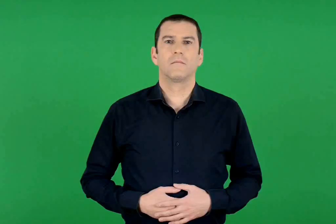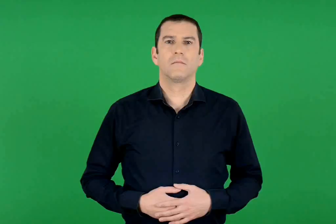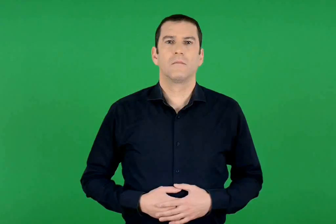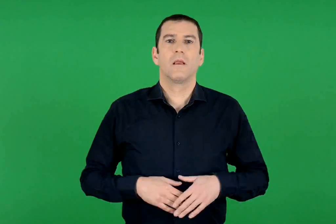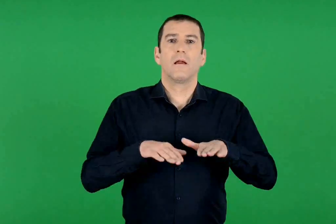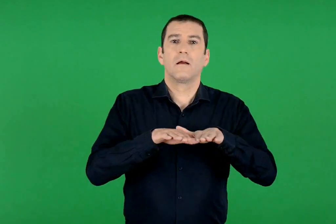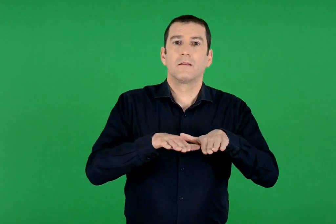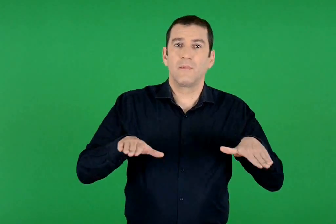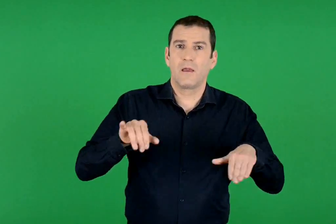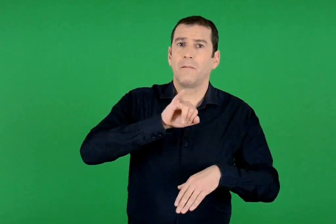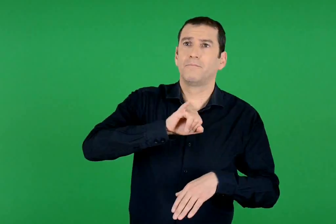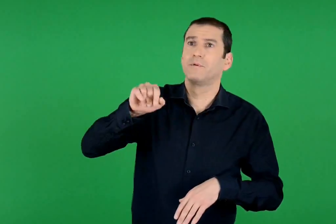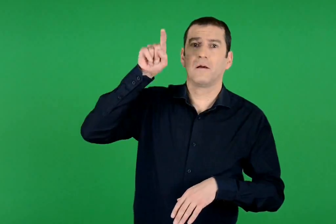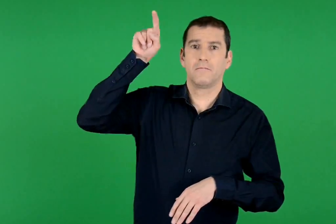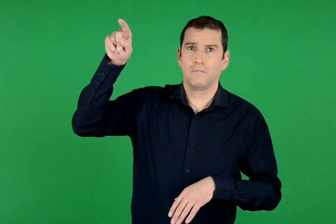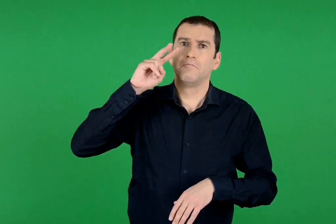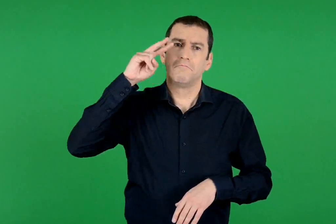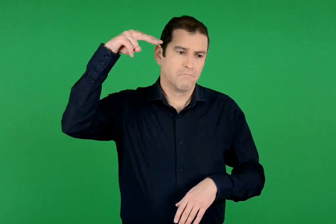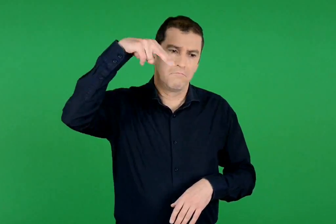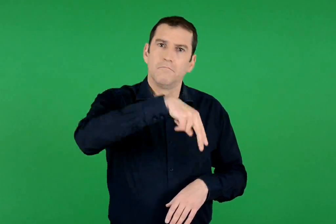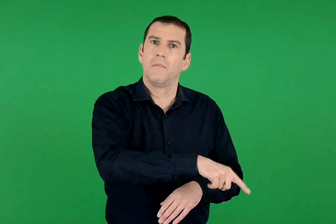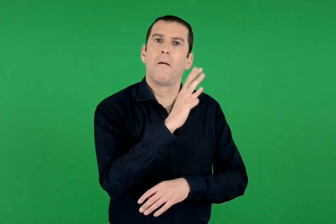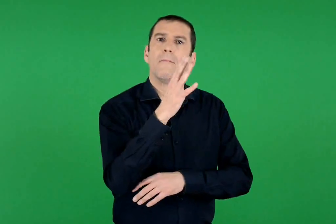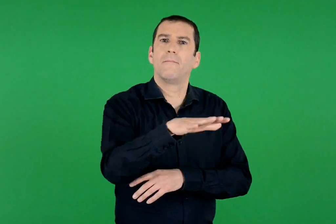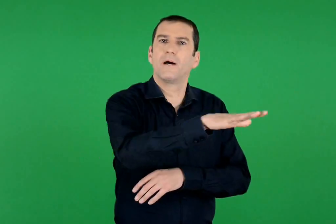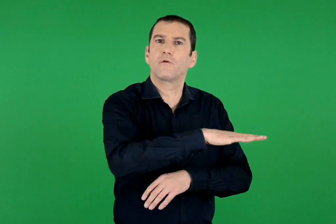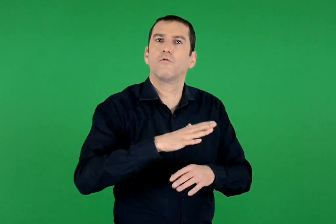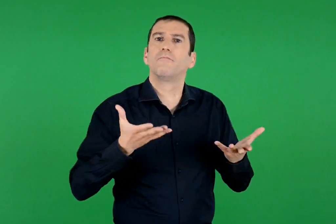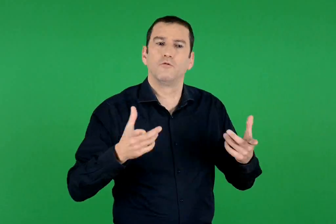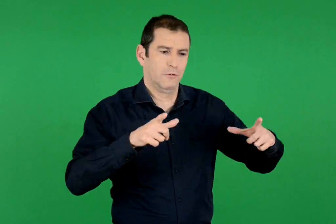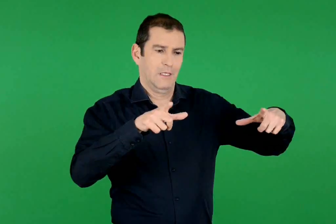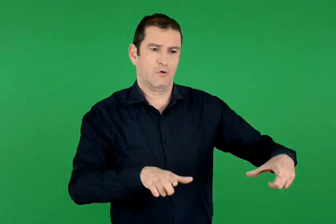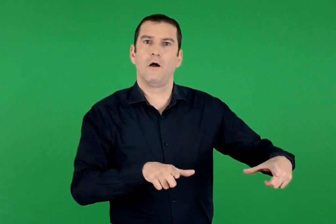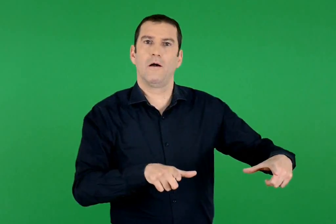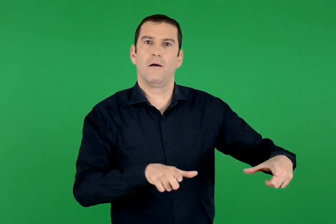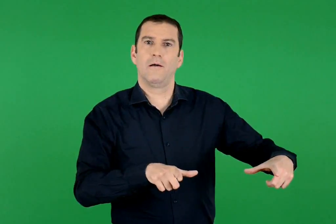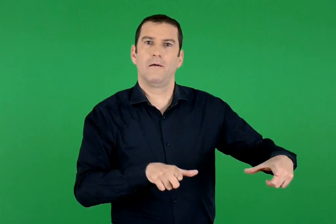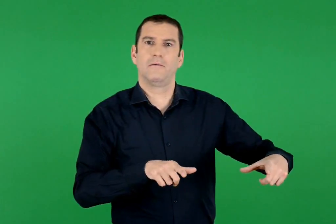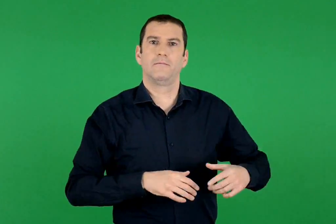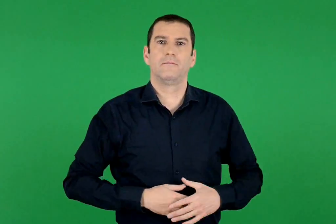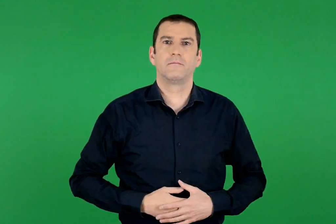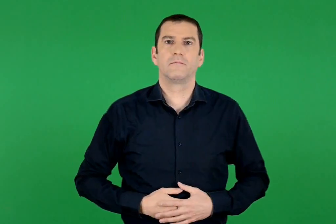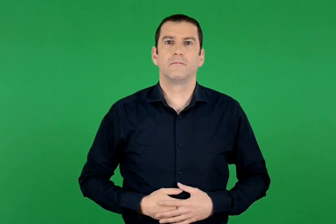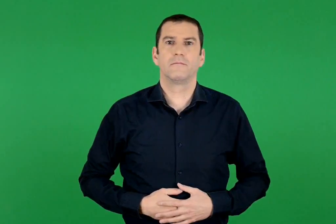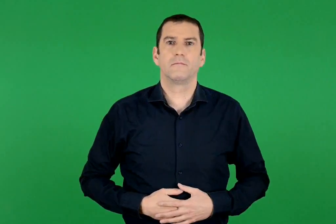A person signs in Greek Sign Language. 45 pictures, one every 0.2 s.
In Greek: να πώς βλέπουν τα παιδιά το πάρκο από πολύ ψηλά
